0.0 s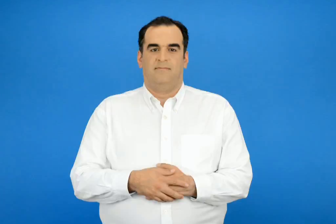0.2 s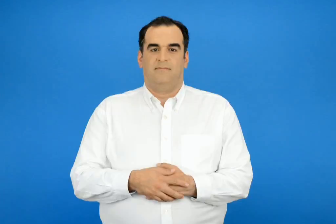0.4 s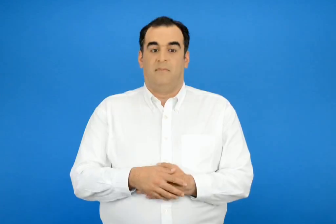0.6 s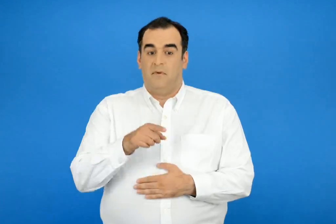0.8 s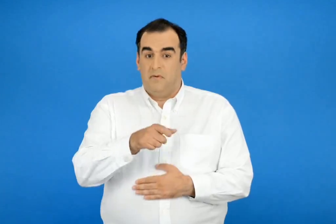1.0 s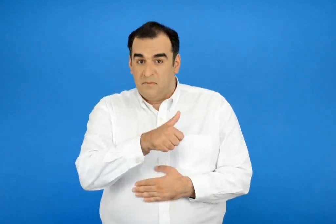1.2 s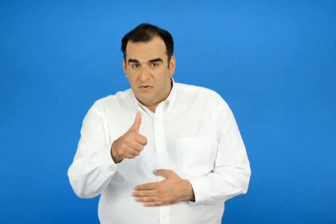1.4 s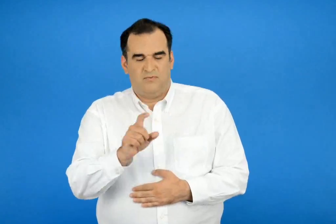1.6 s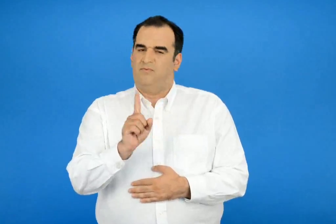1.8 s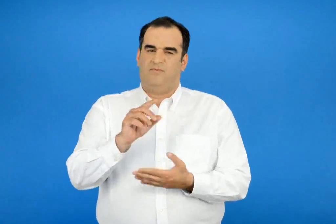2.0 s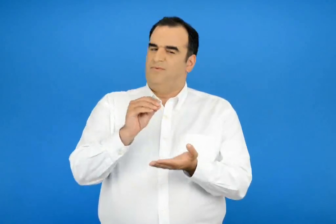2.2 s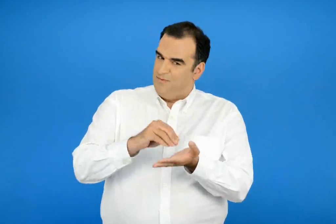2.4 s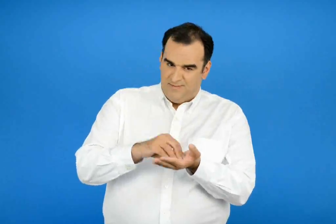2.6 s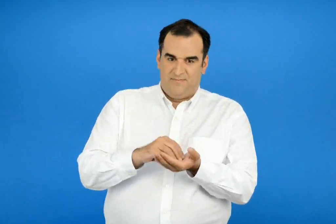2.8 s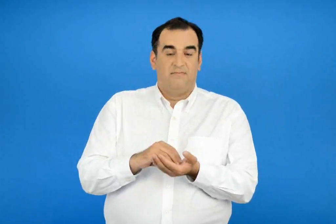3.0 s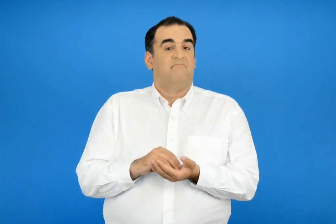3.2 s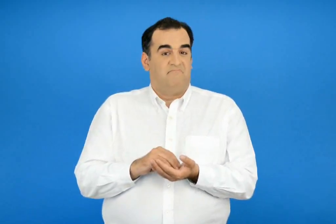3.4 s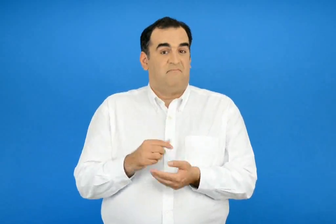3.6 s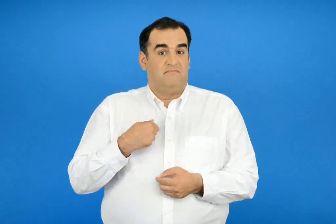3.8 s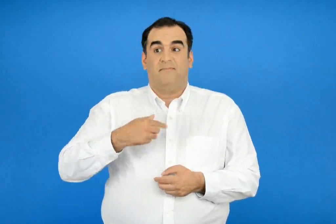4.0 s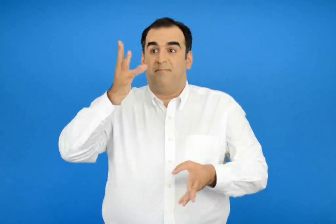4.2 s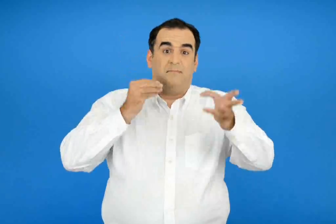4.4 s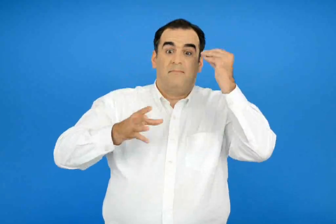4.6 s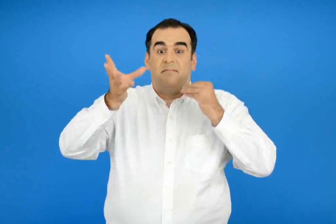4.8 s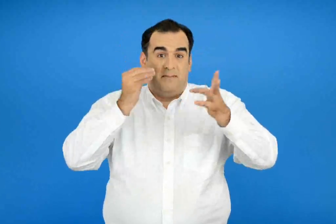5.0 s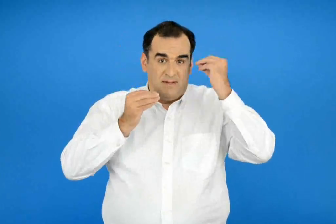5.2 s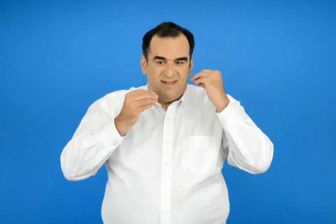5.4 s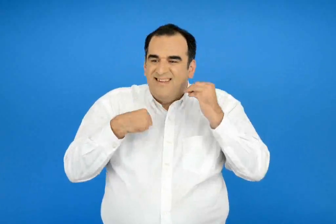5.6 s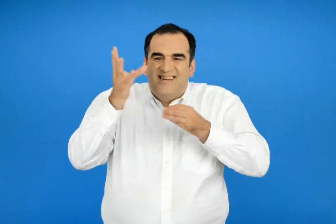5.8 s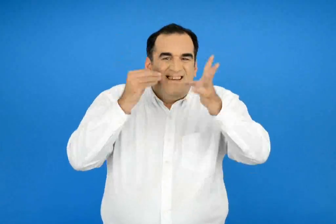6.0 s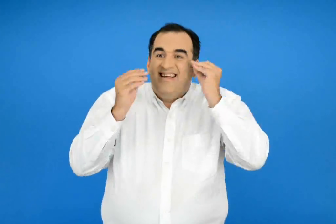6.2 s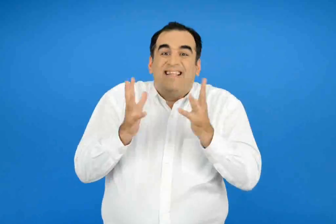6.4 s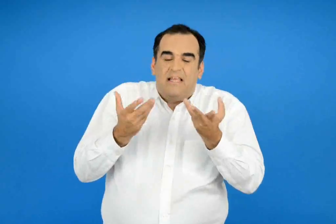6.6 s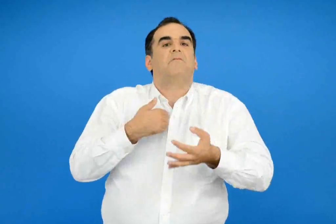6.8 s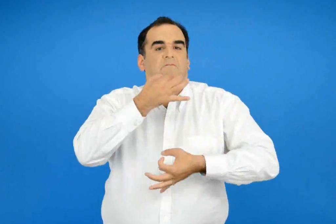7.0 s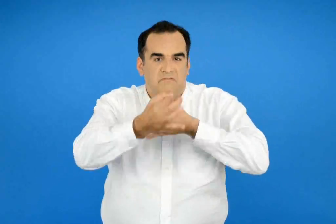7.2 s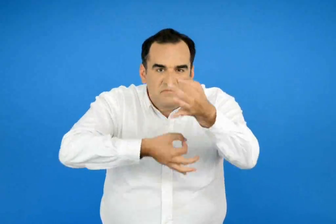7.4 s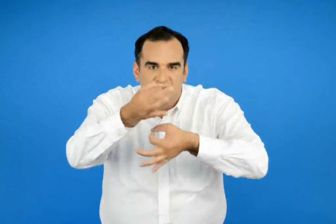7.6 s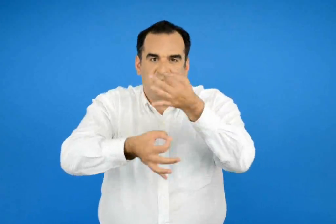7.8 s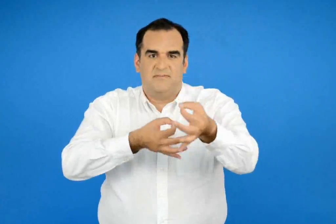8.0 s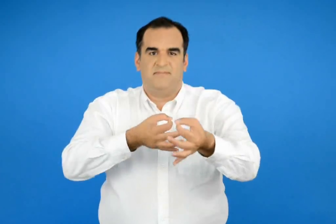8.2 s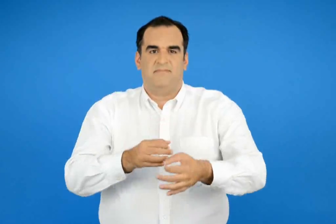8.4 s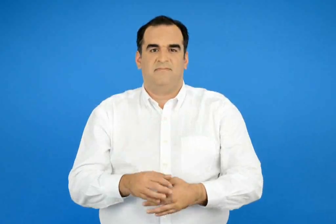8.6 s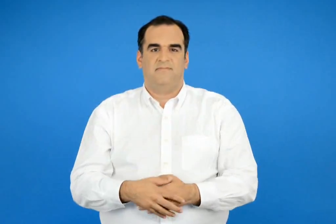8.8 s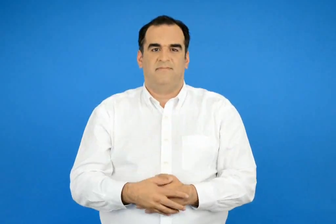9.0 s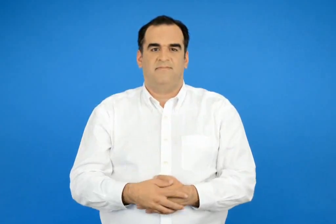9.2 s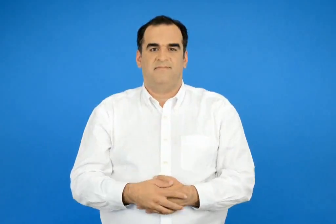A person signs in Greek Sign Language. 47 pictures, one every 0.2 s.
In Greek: και όχι μόνο αυτό μάθαμε και να λεμέ τι μάθαμε
